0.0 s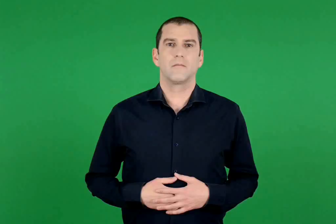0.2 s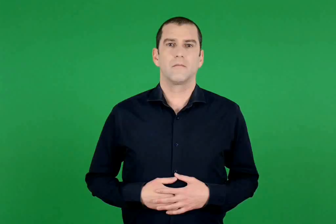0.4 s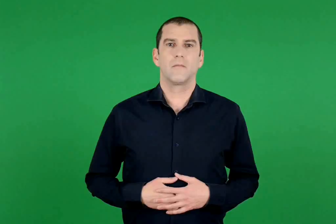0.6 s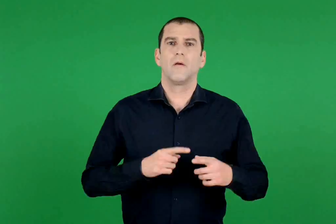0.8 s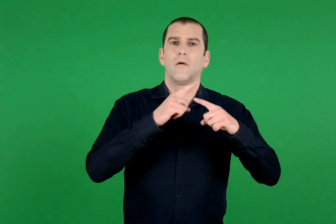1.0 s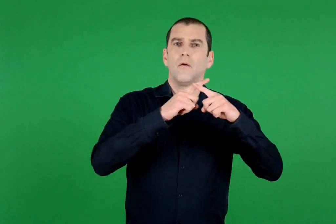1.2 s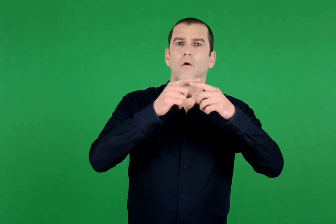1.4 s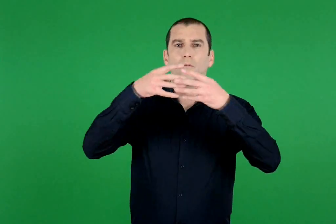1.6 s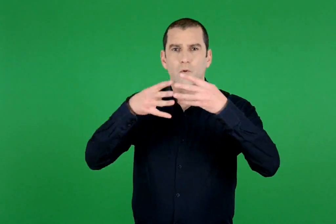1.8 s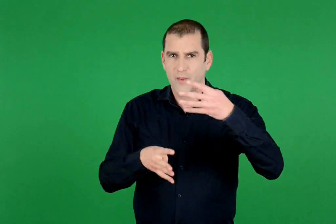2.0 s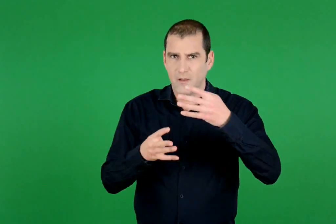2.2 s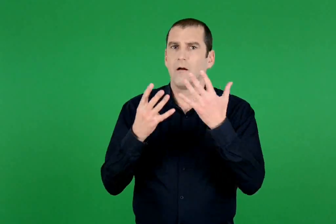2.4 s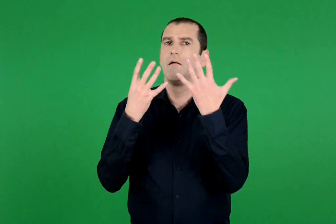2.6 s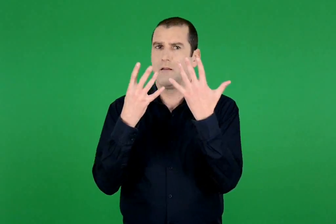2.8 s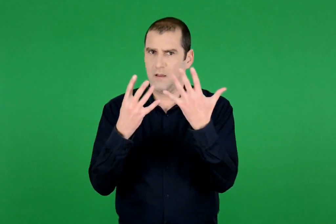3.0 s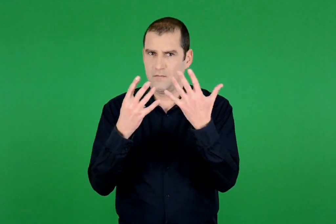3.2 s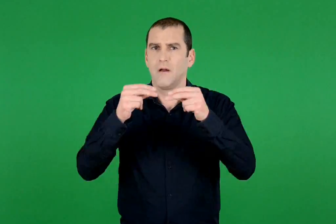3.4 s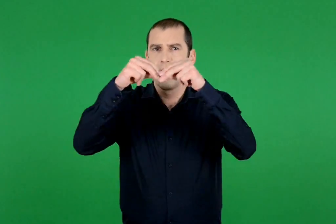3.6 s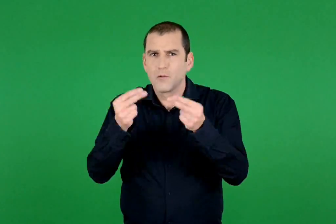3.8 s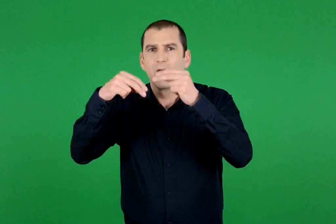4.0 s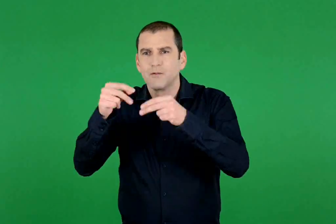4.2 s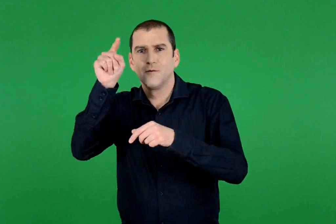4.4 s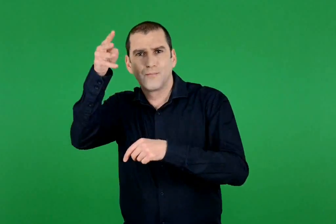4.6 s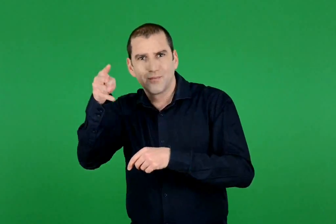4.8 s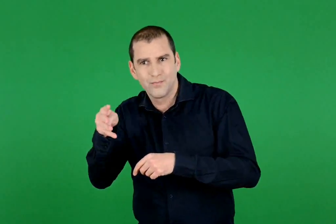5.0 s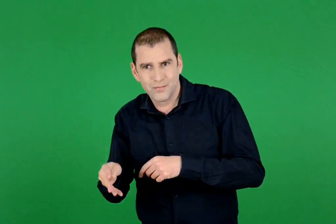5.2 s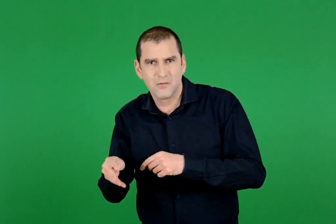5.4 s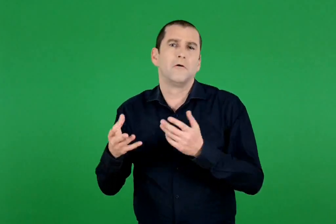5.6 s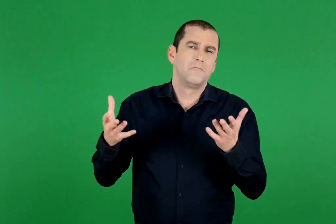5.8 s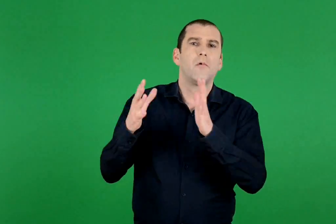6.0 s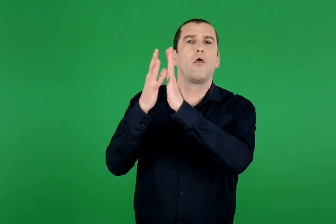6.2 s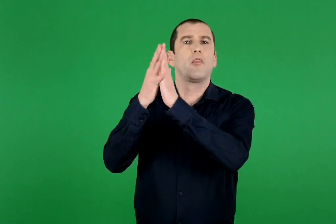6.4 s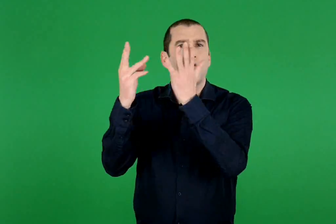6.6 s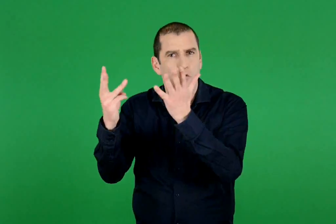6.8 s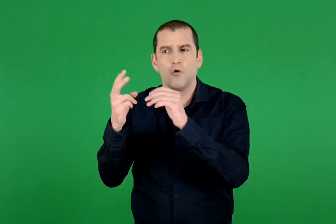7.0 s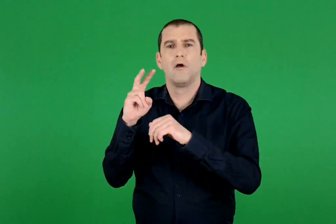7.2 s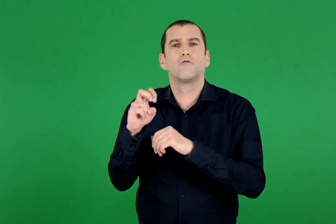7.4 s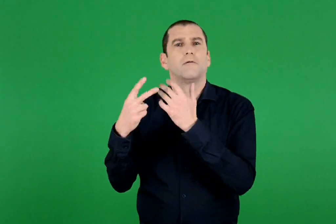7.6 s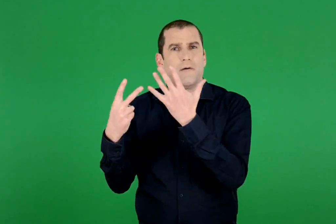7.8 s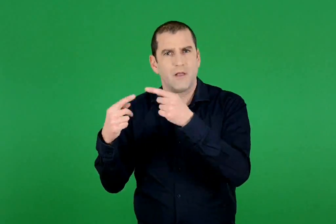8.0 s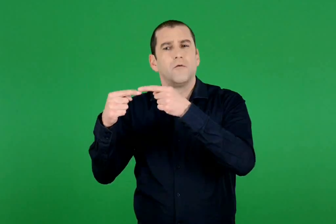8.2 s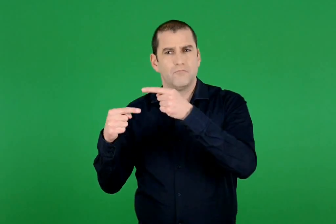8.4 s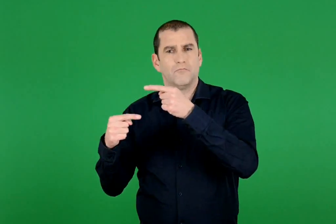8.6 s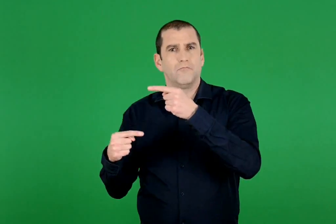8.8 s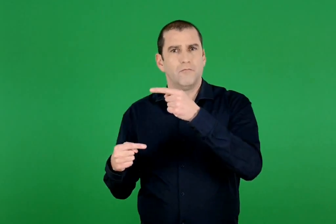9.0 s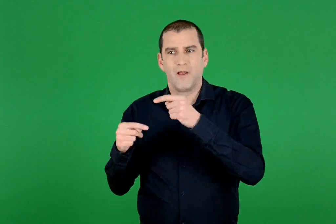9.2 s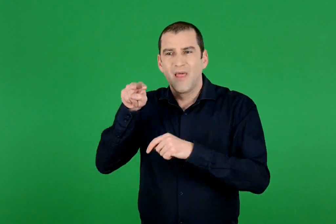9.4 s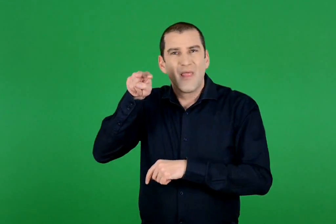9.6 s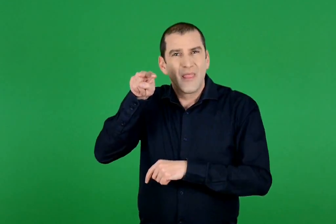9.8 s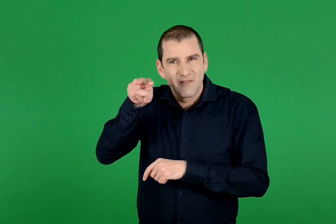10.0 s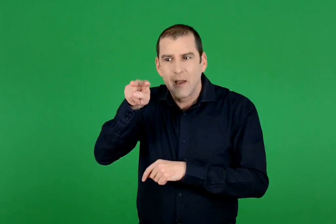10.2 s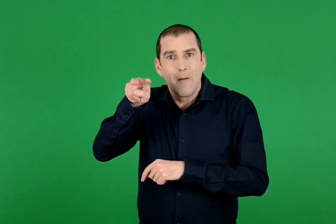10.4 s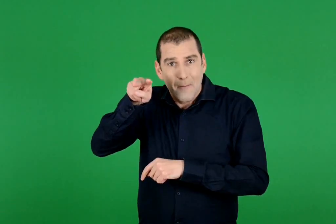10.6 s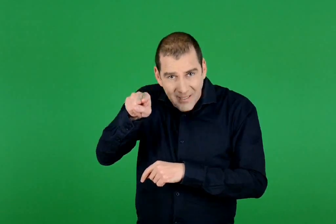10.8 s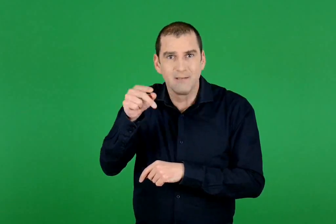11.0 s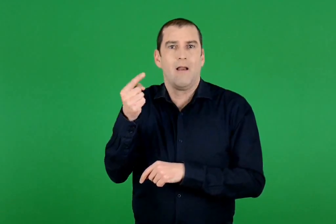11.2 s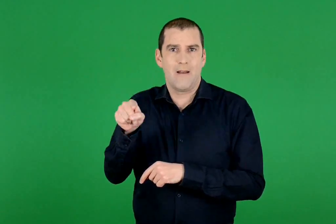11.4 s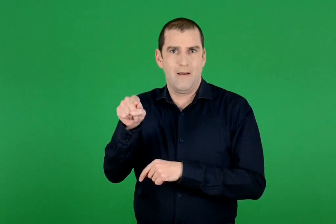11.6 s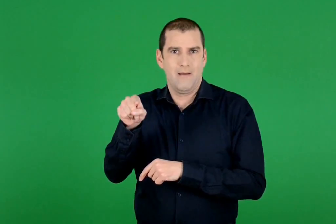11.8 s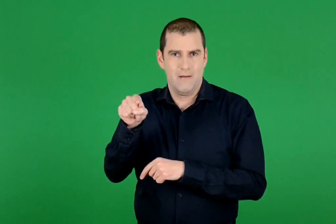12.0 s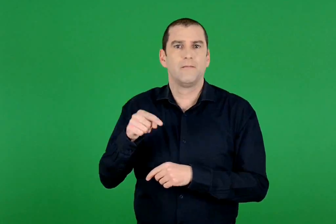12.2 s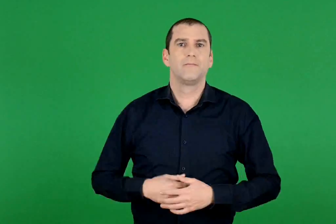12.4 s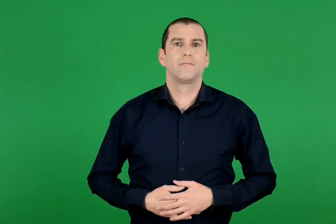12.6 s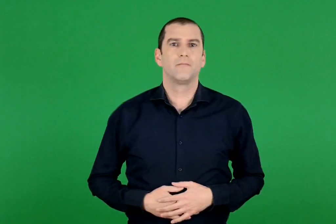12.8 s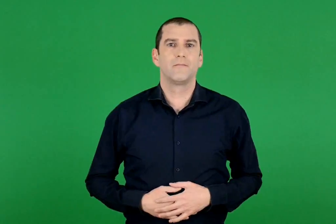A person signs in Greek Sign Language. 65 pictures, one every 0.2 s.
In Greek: στα γινόμενα του 9 , δηλαδή το 18 , 27 κτλ. , αθροίζουμε τα ψηφία τους , για να γίνουν μονοψήφιοι
